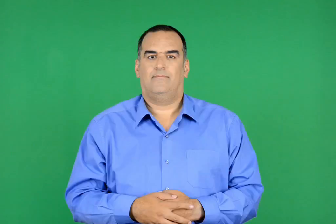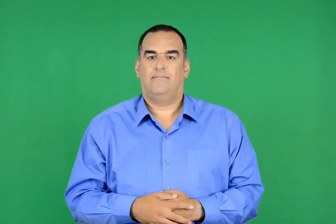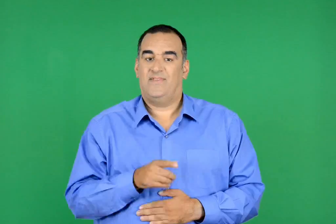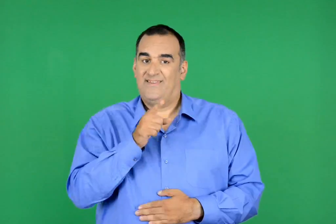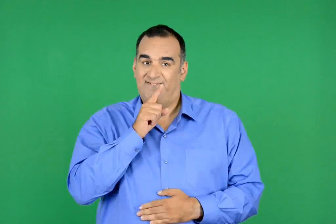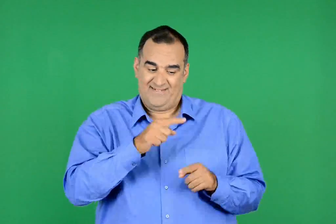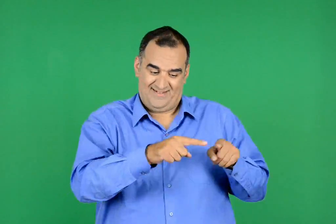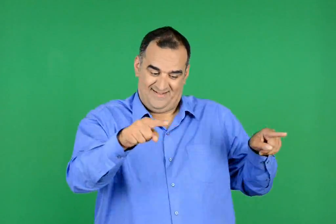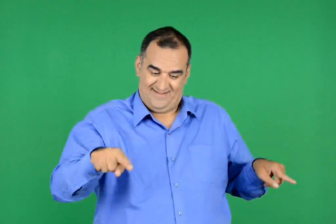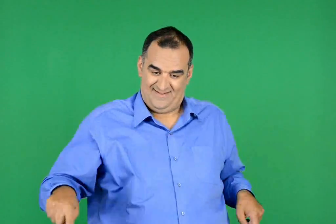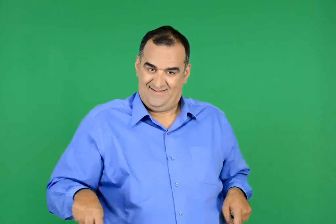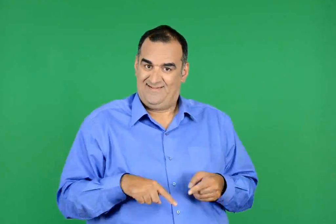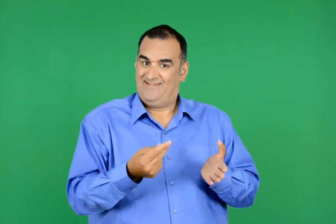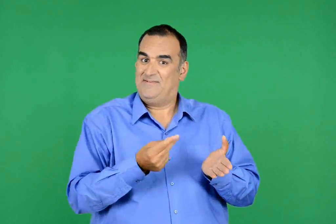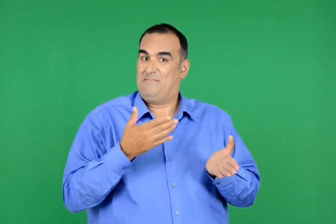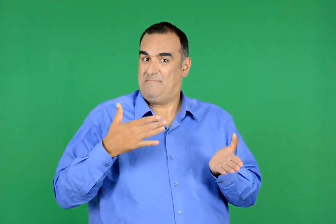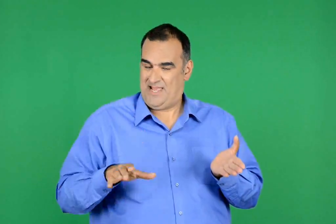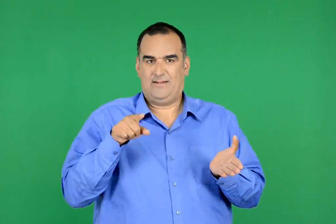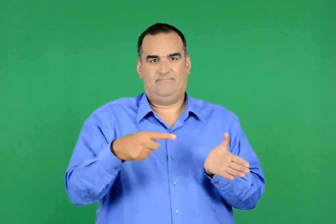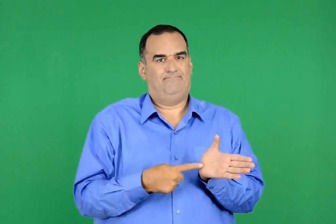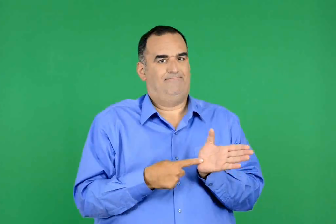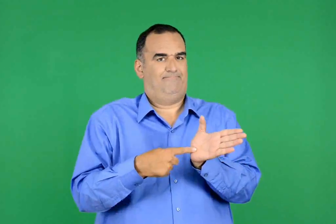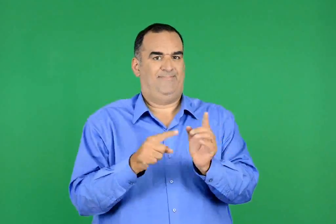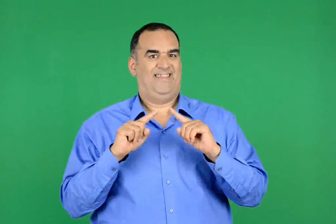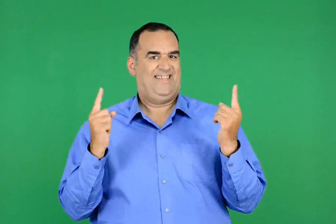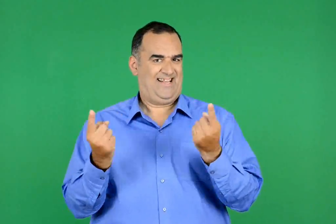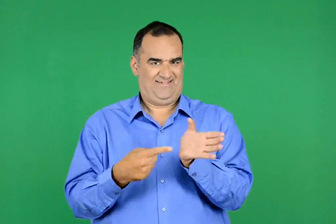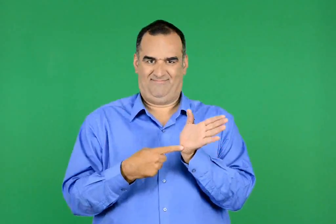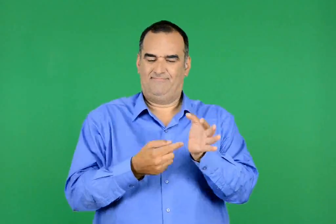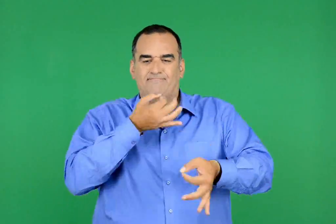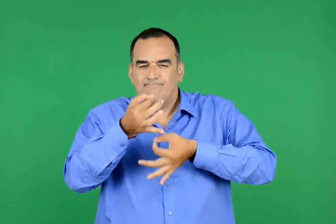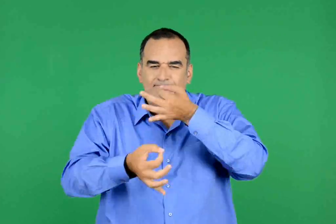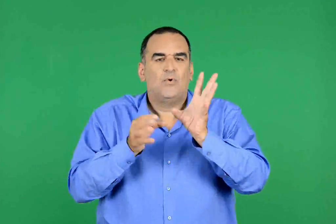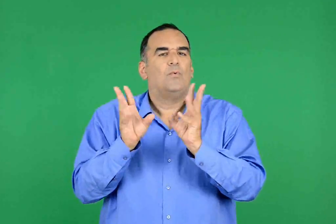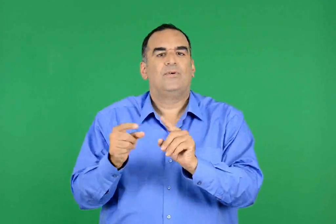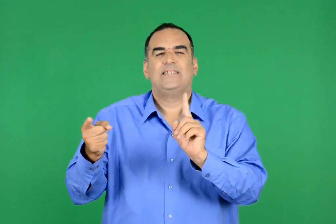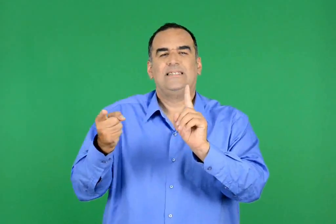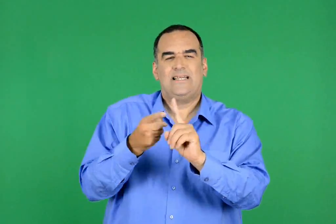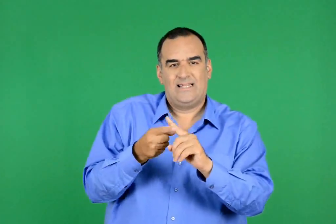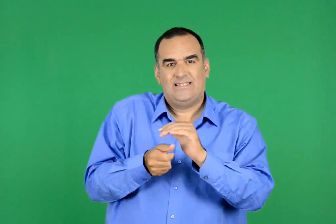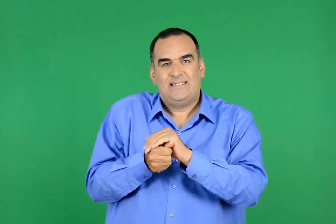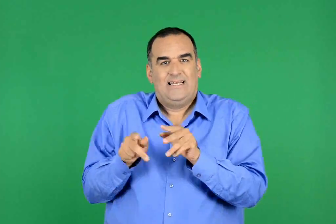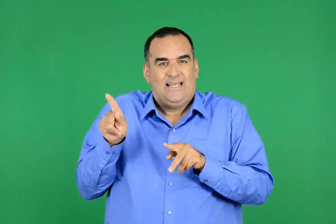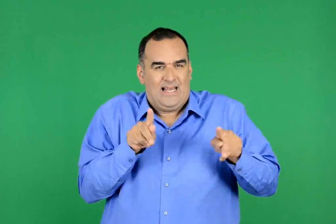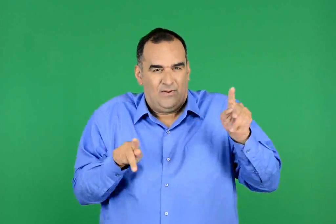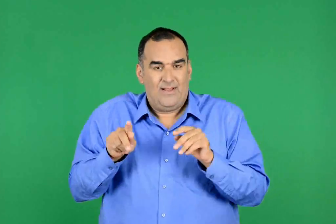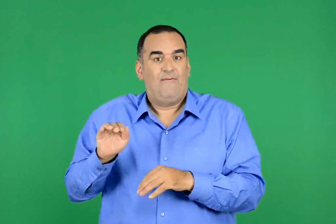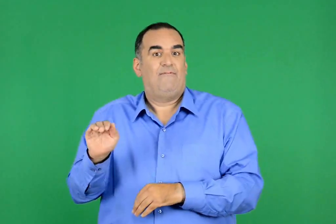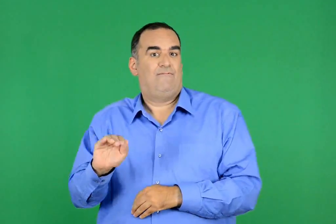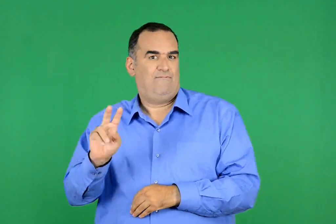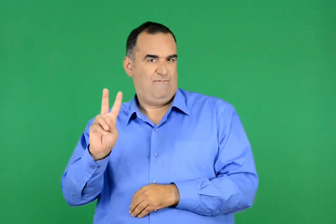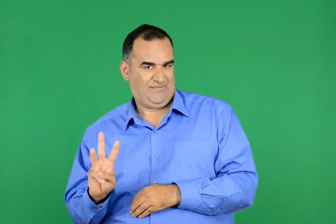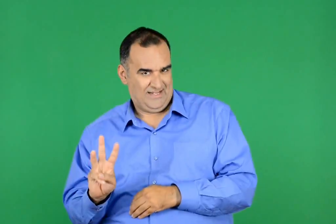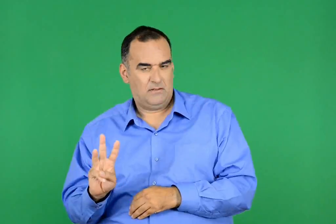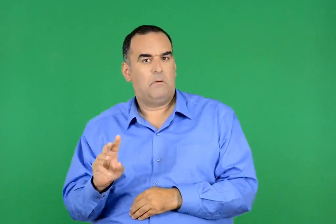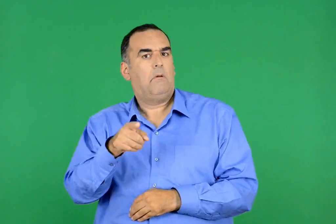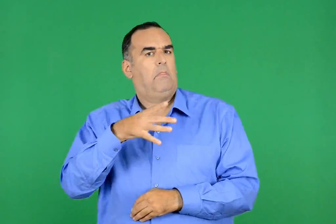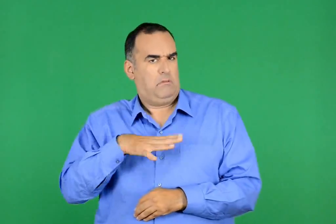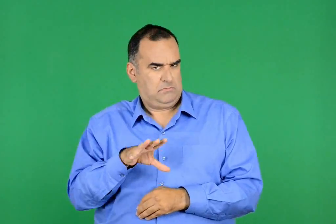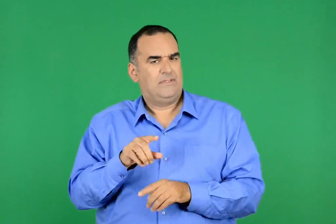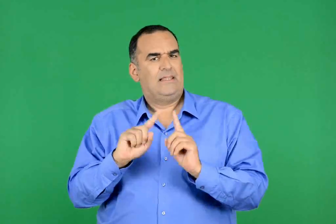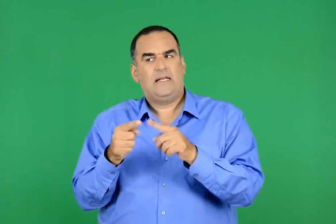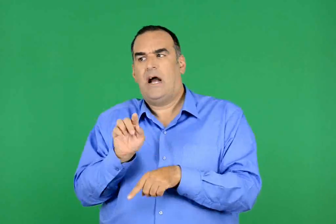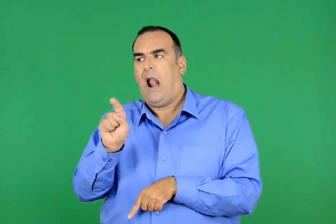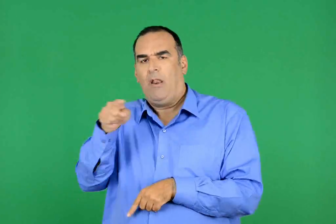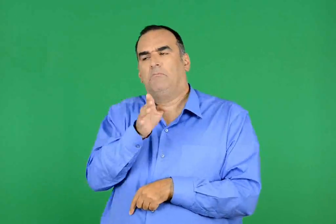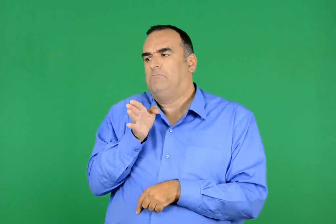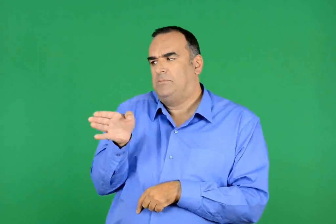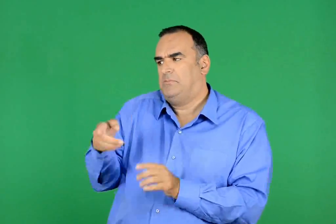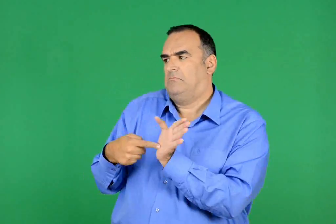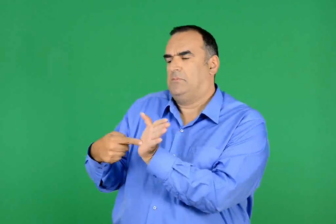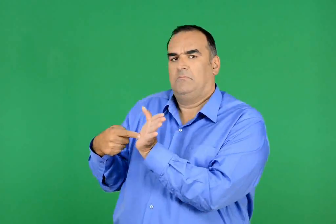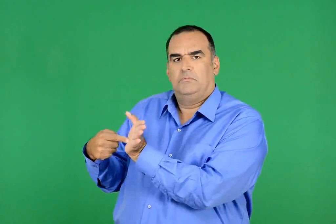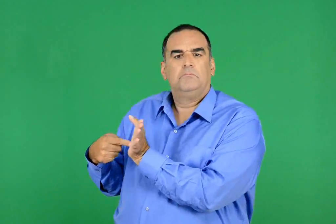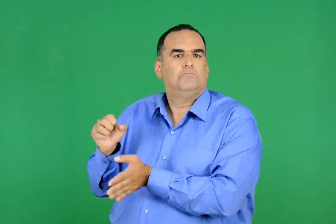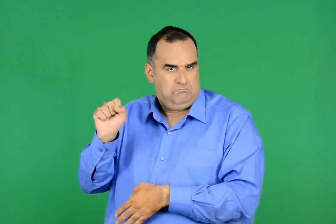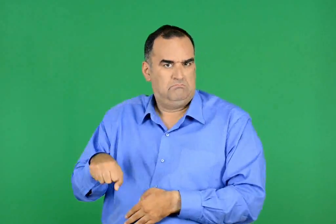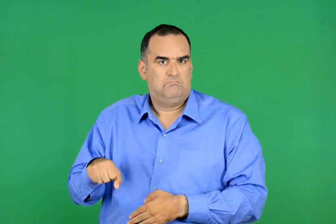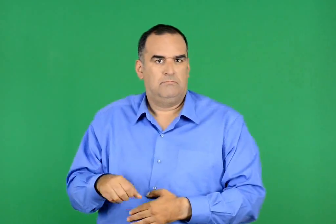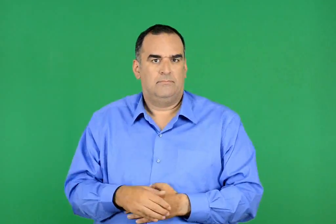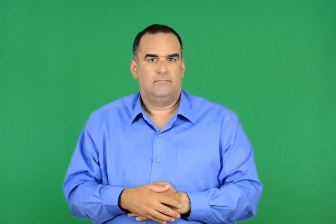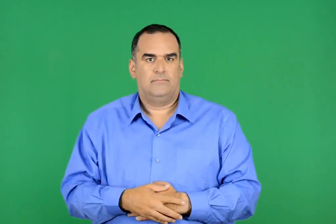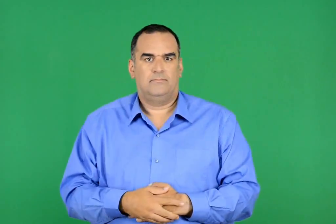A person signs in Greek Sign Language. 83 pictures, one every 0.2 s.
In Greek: με σκηνικό το προηγούμενο έργο μας , παρουσιάζουμε στην τάξη αν θέλουμε και σε άλλες τάξεις τη συνάντηση και τον διάλογο της χελωνίτσας και του φολκσβάγκεν
